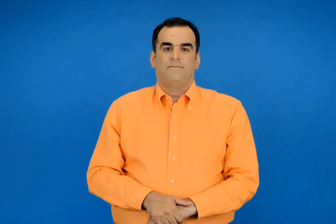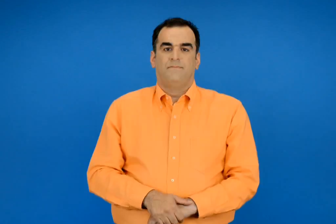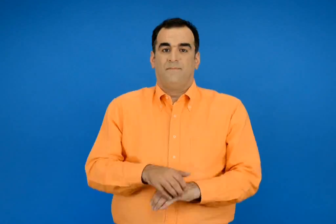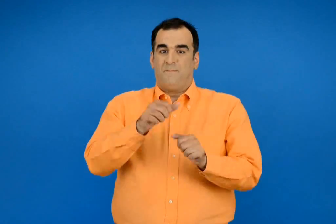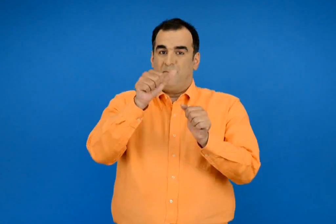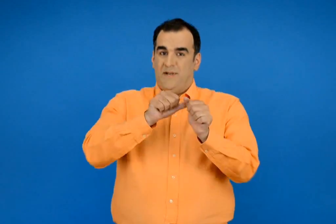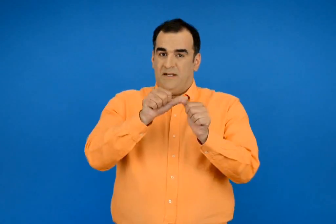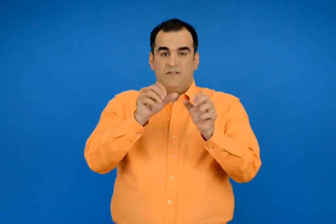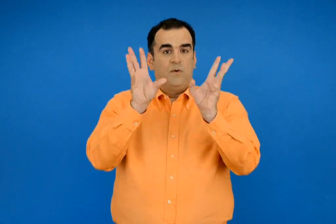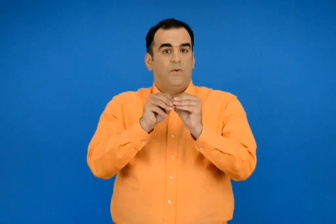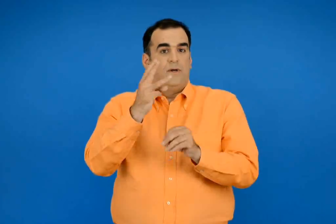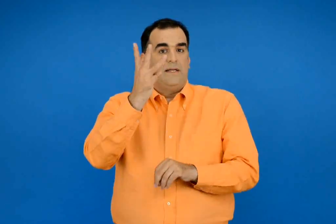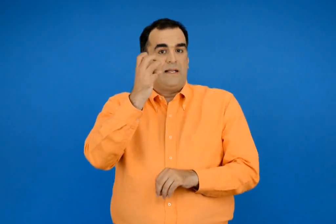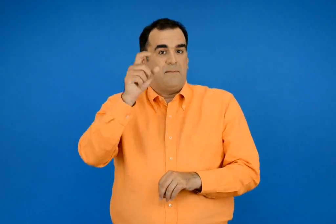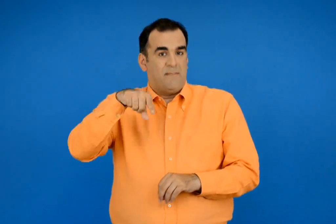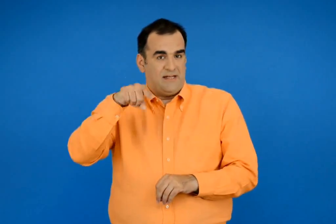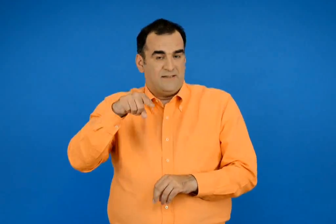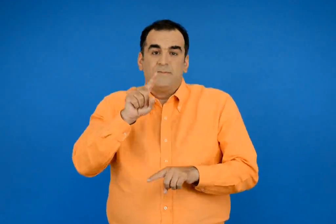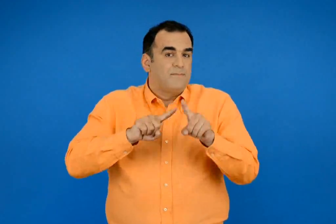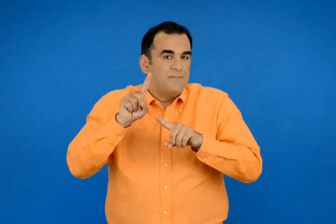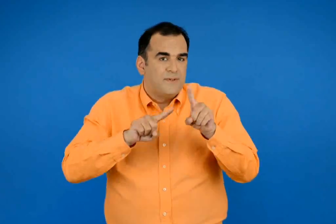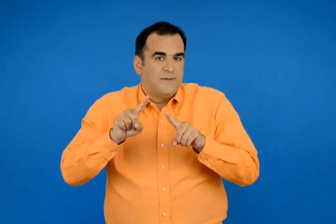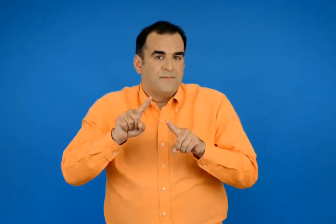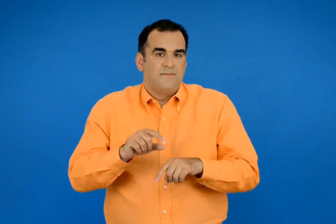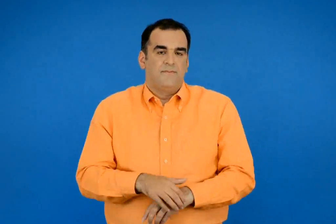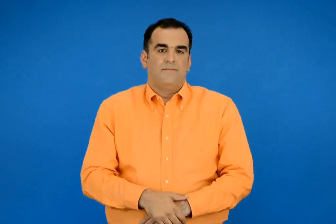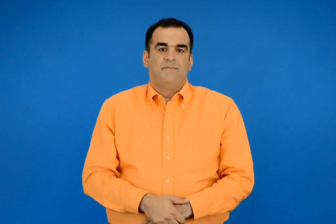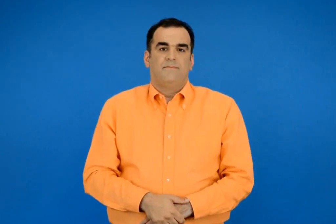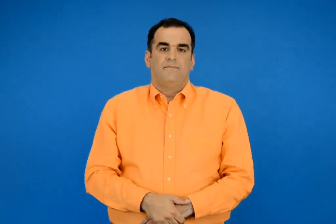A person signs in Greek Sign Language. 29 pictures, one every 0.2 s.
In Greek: ποιοι μήνες έχουν 30 ημέρες ;
